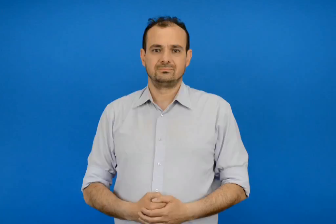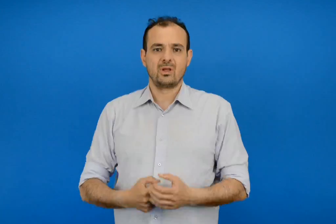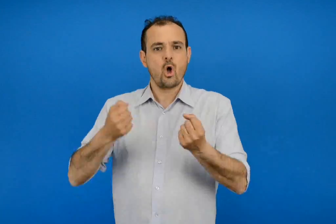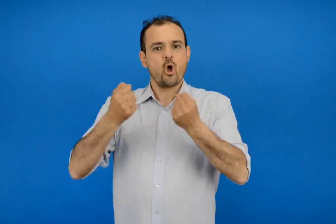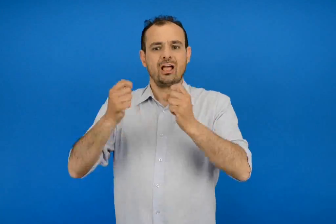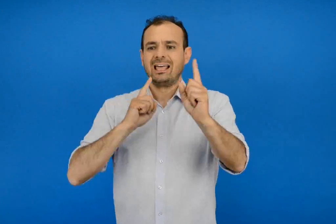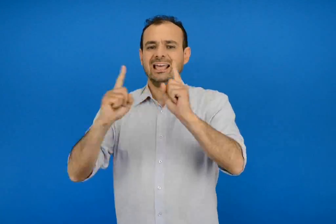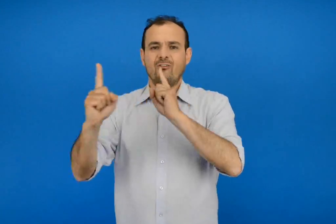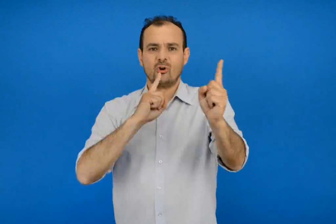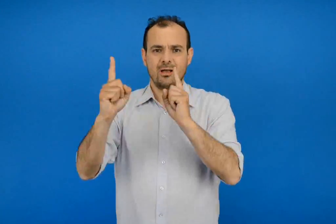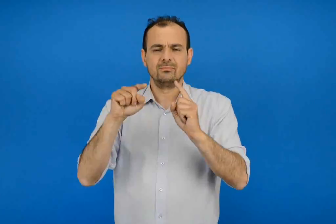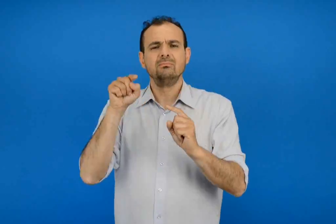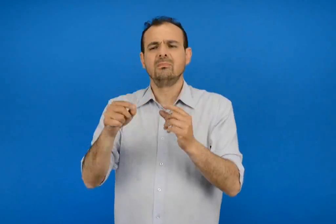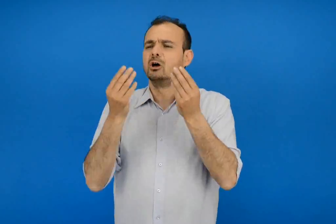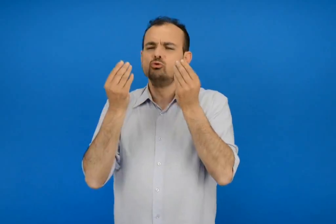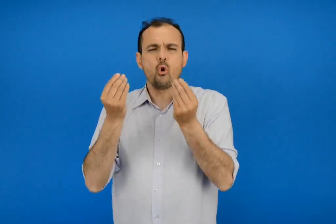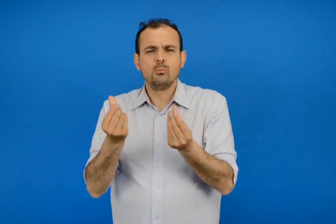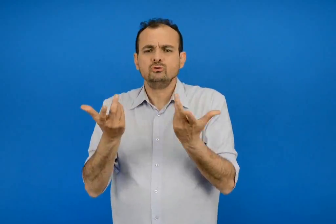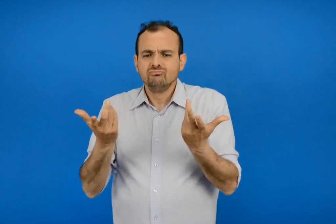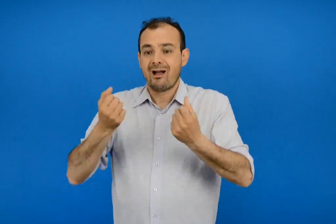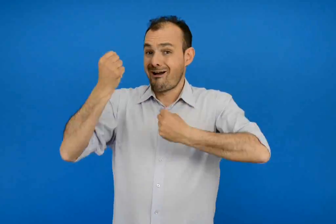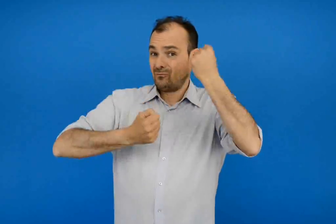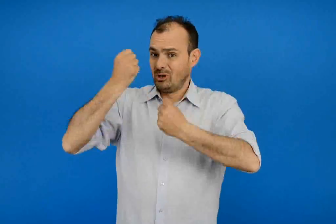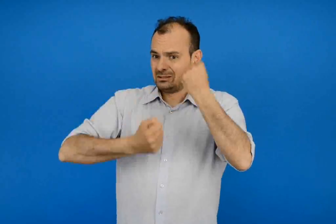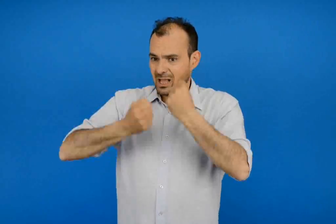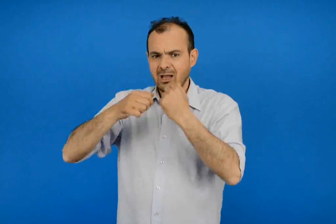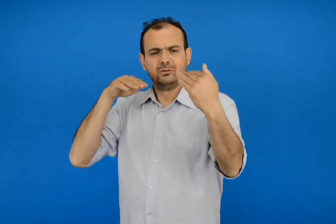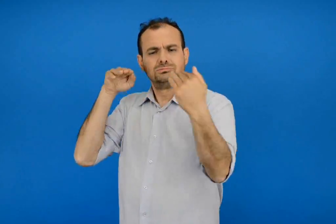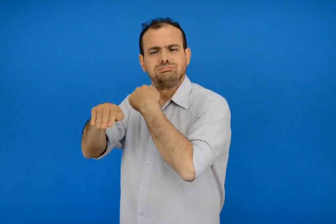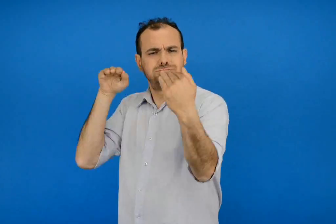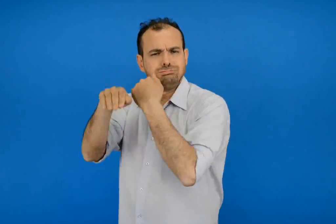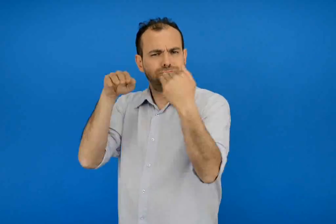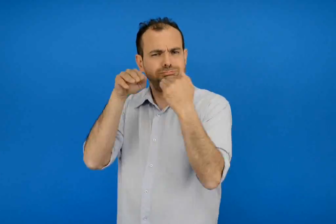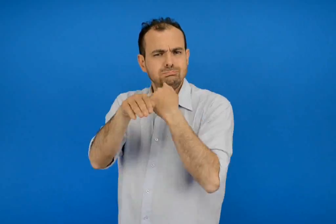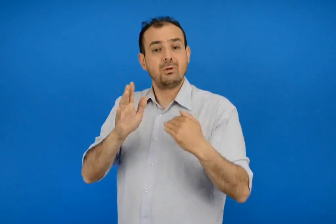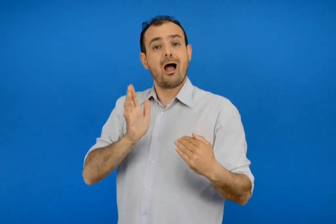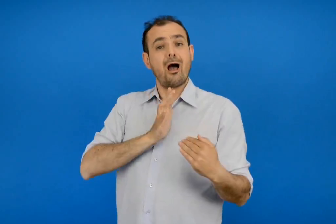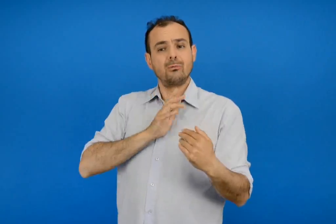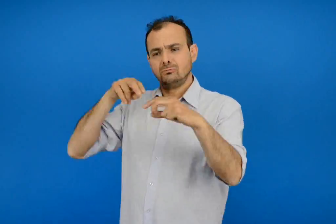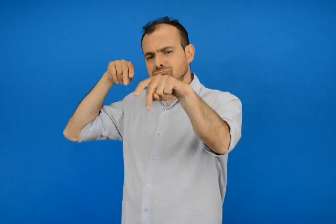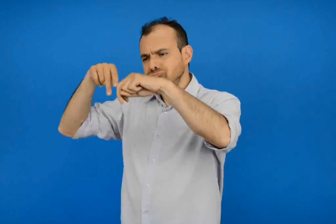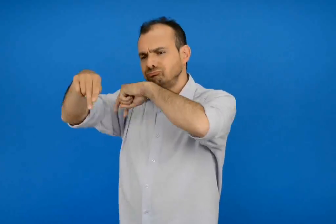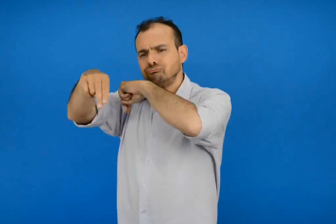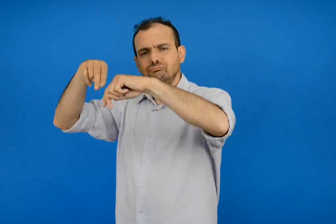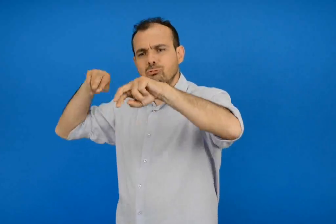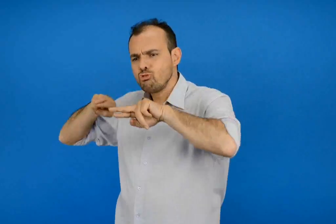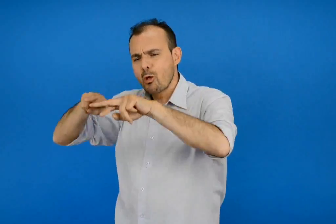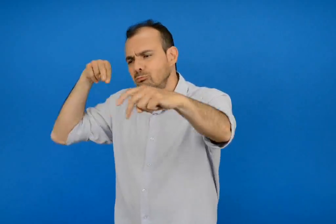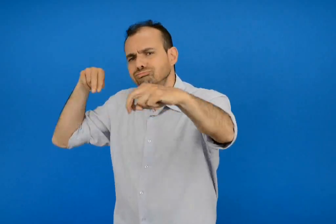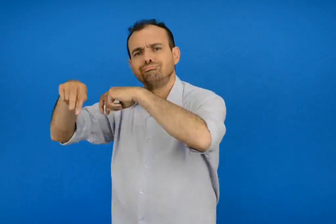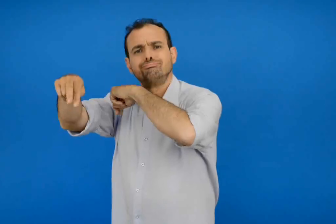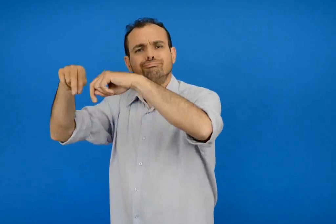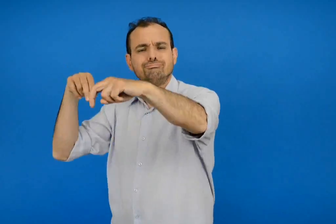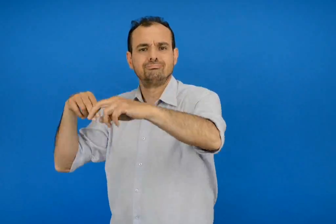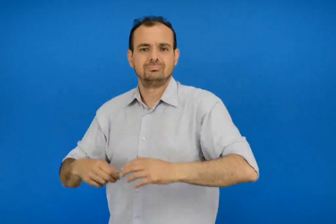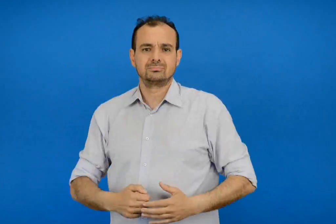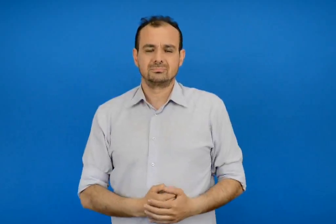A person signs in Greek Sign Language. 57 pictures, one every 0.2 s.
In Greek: οδική κυκλοφορία ο τρόπος που κινούνται τα αυτοκίνητα και οι πεζοί στους δρόμους
